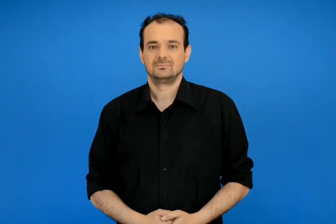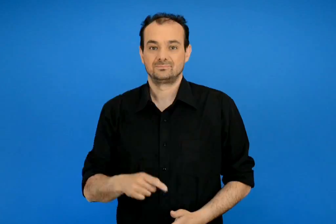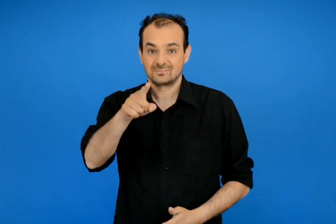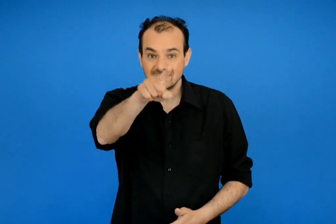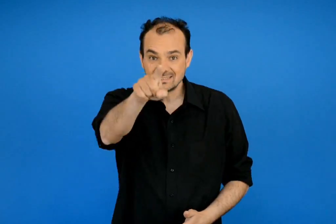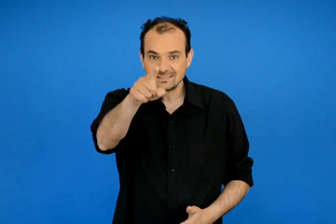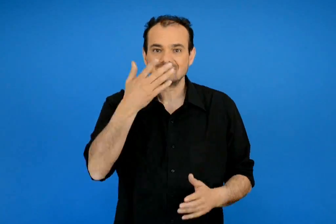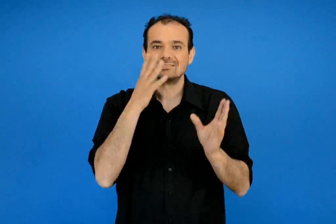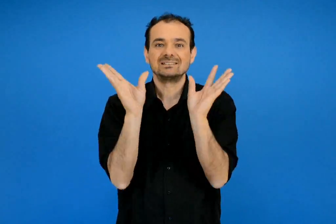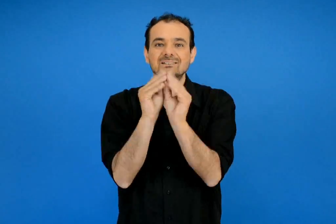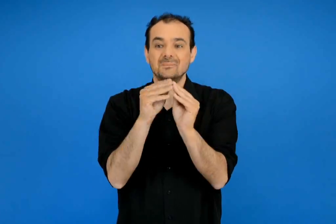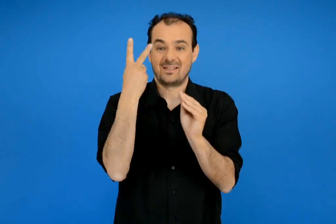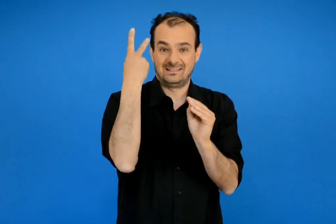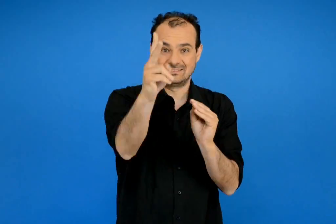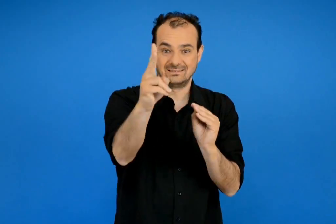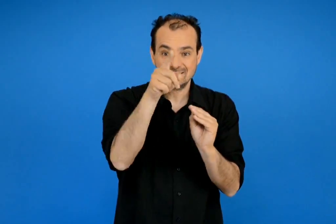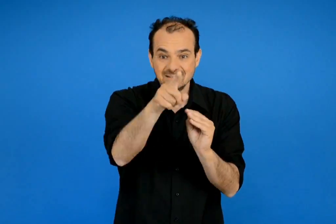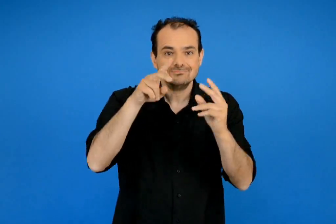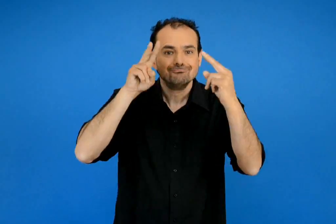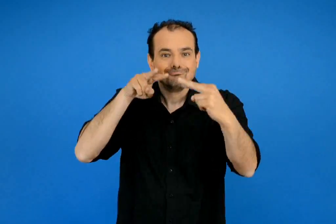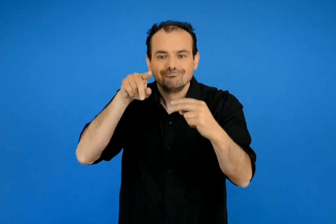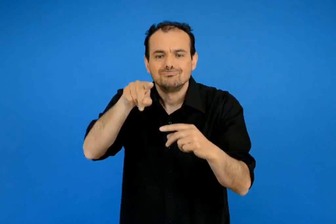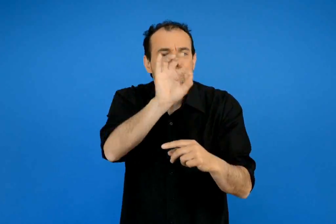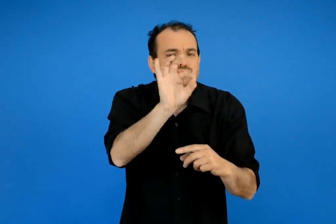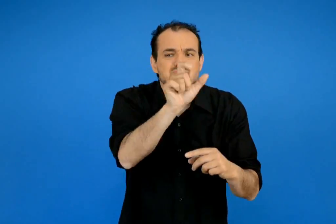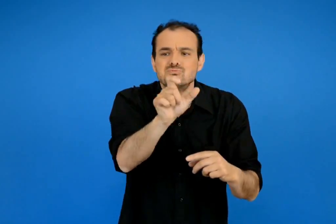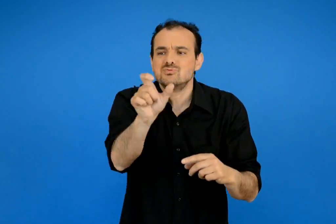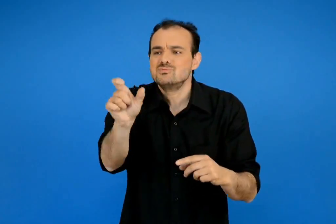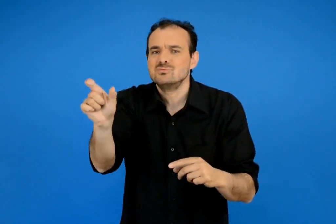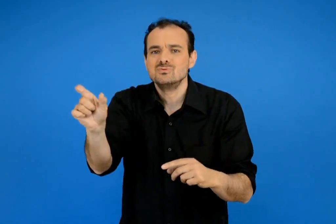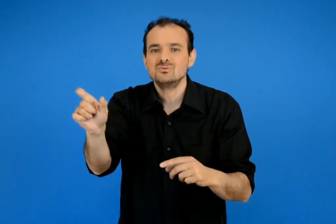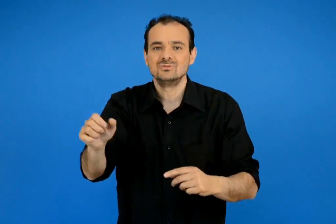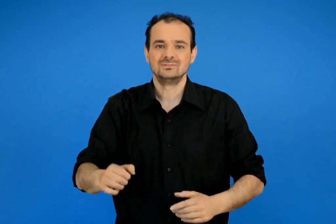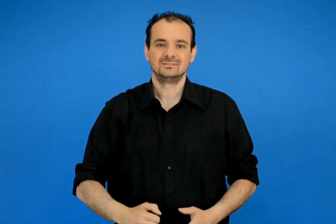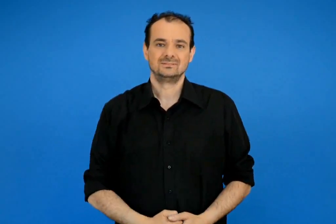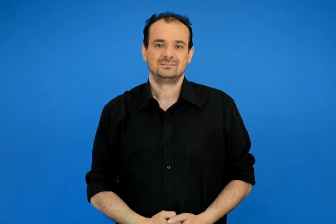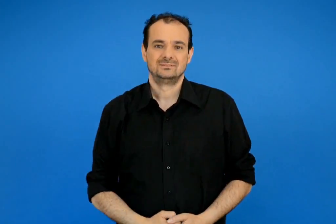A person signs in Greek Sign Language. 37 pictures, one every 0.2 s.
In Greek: εσείς γνωρίζετε από που είναι οι συμμαθητές σας ;
